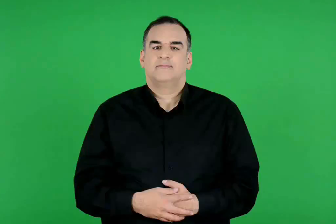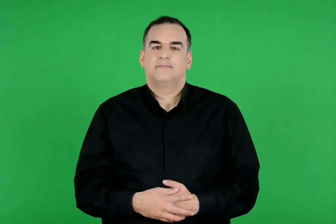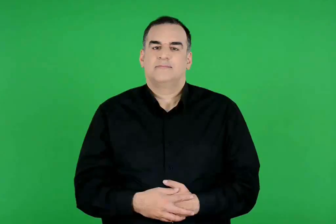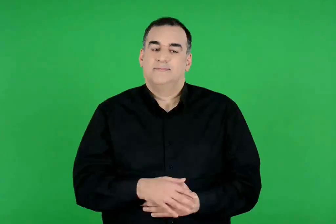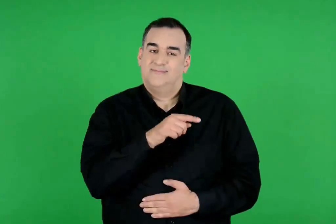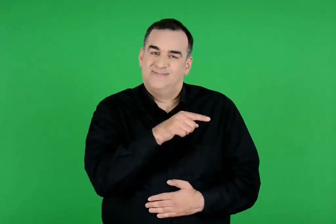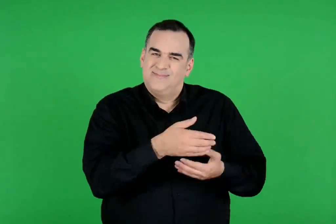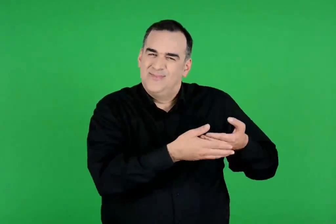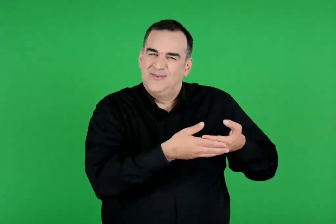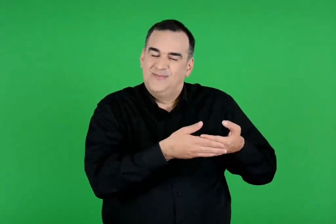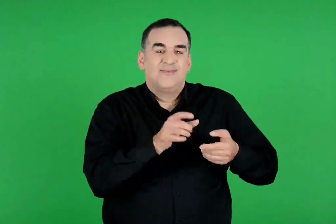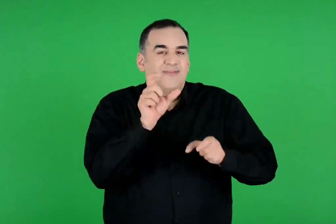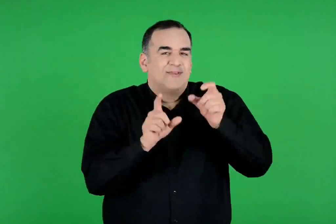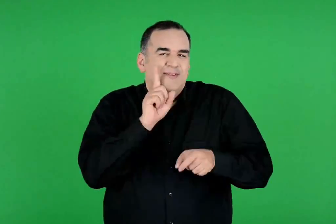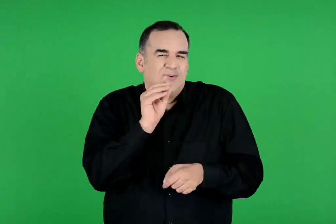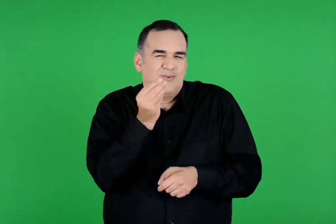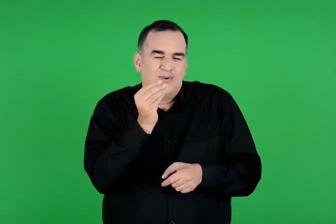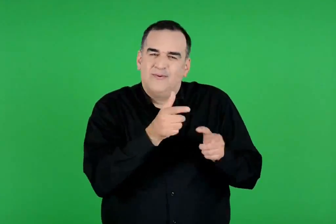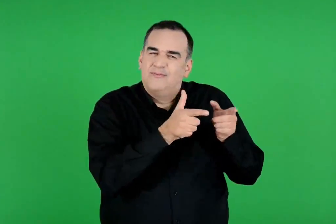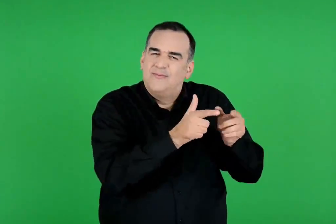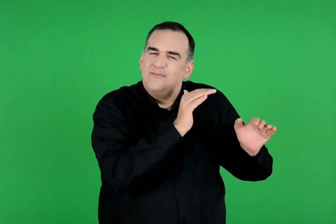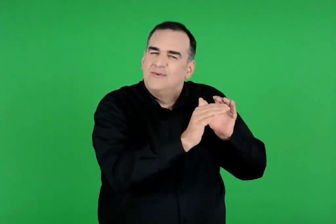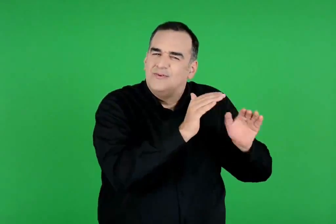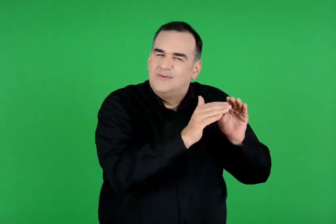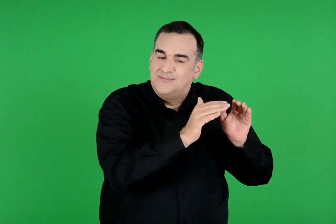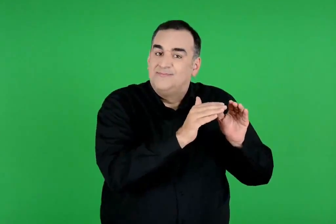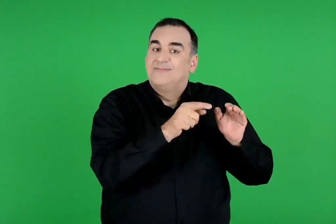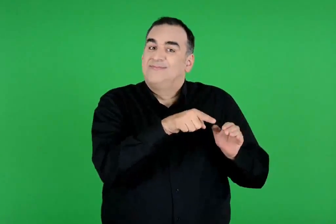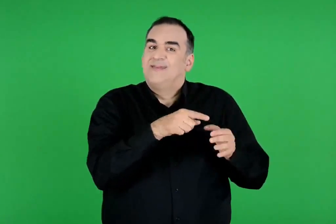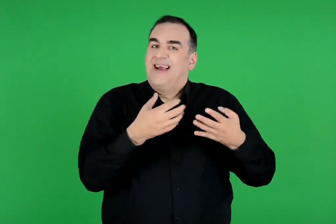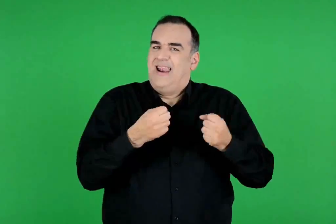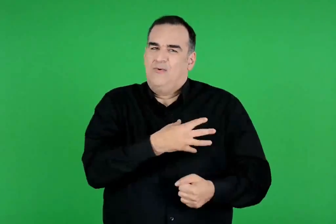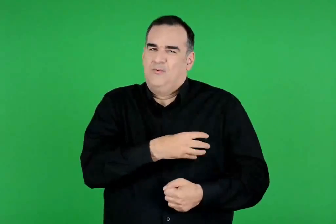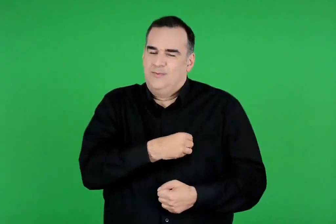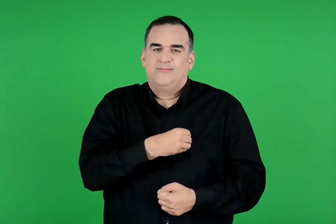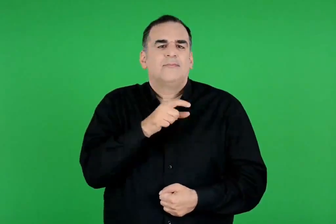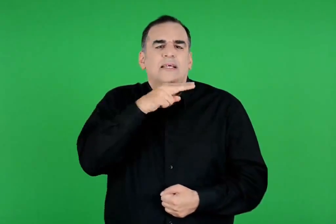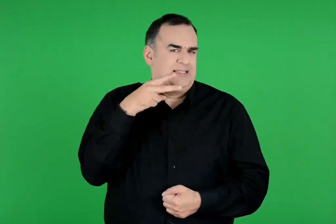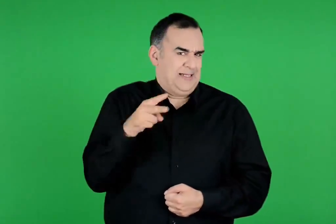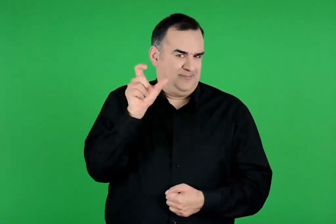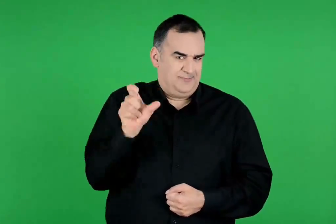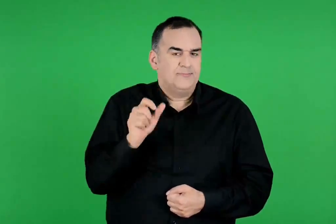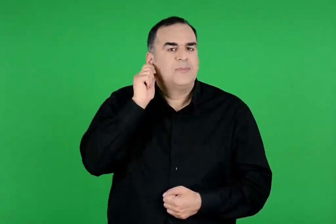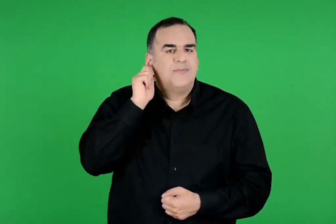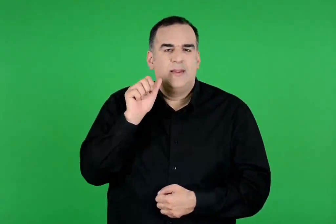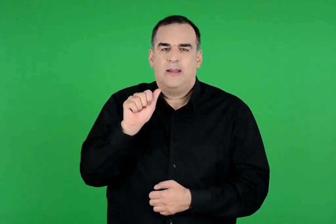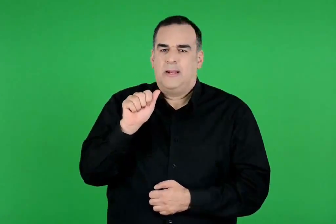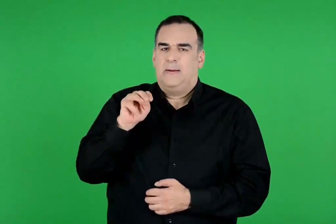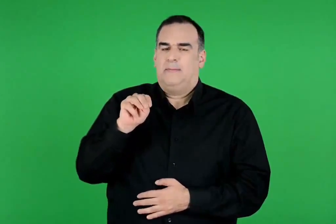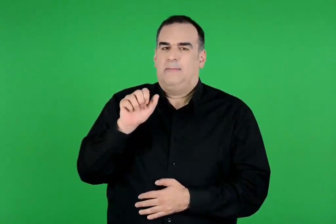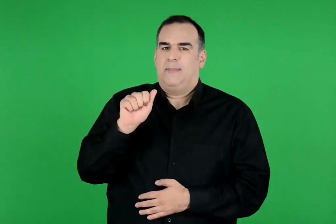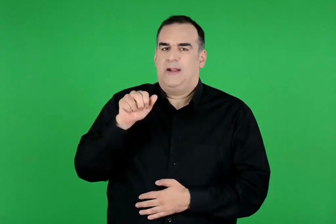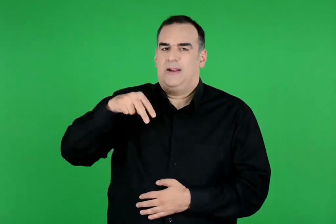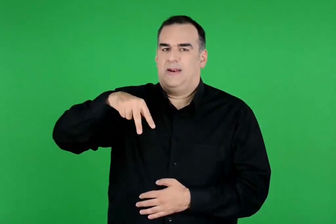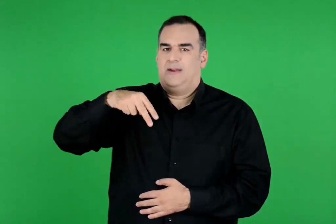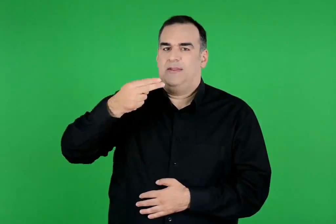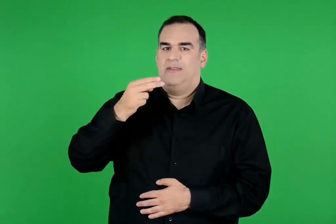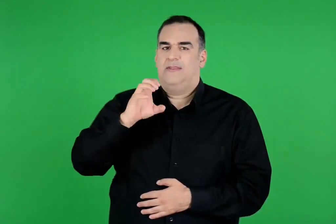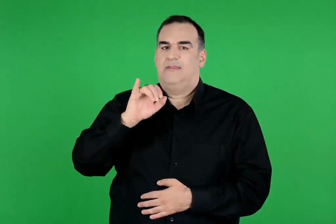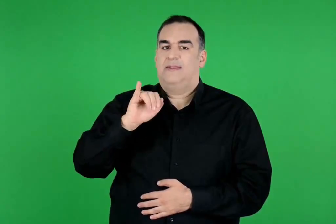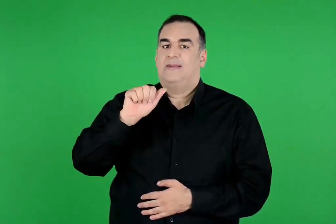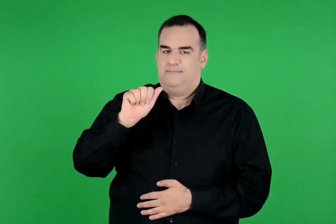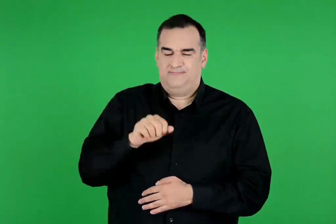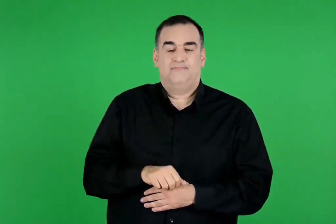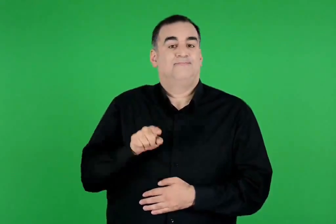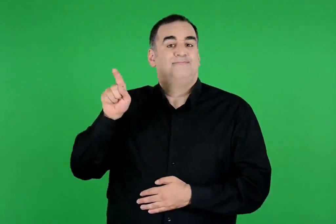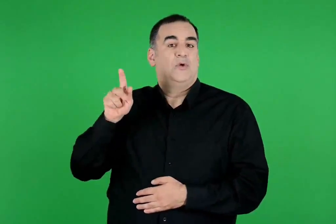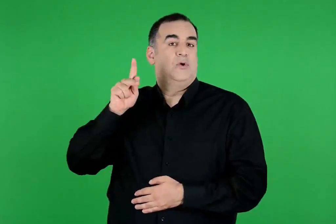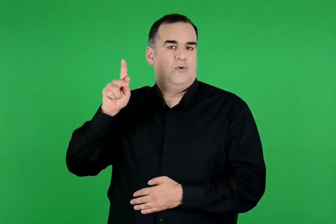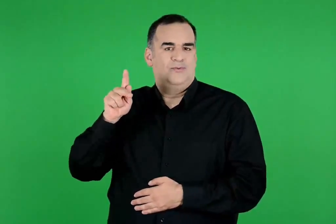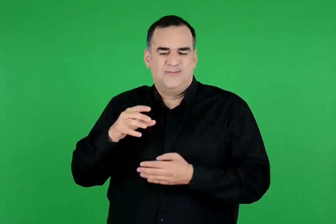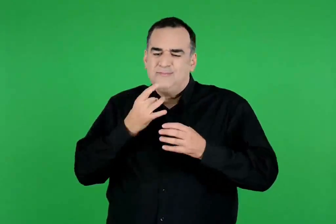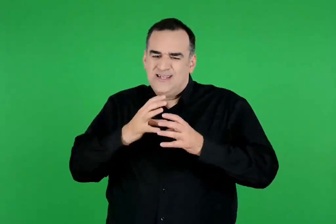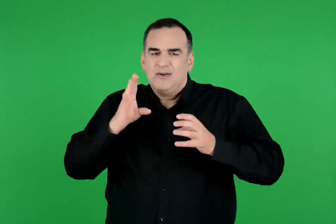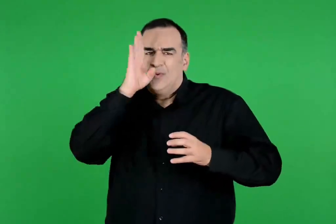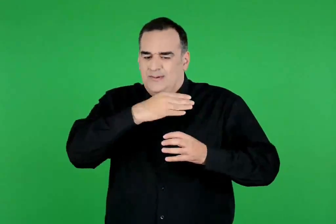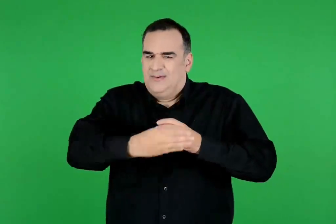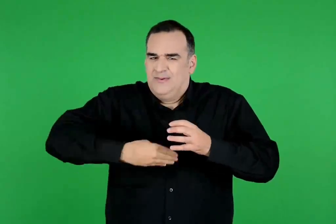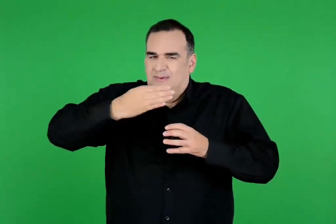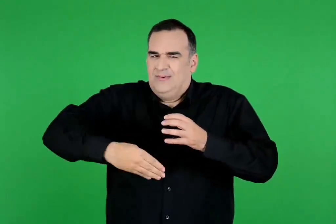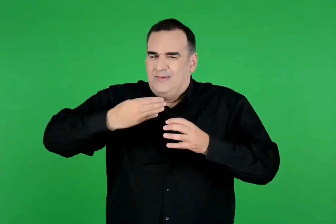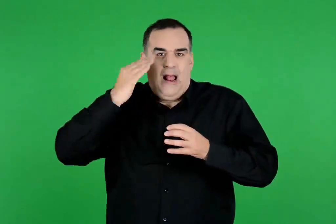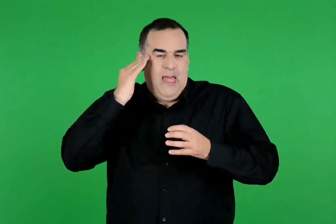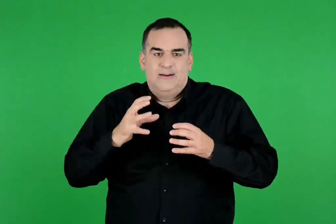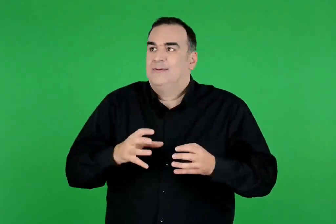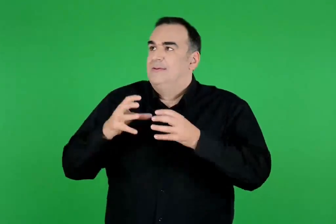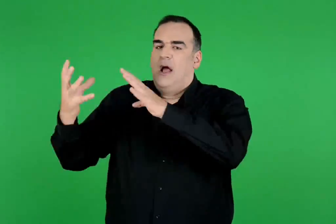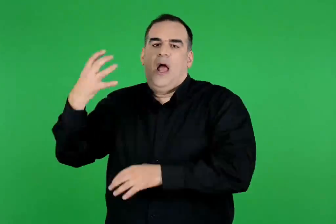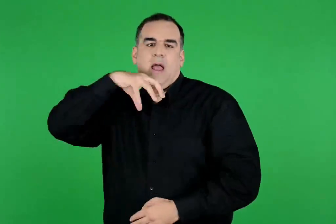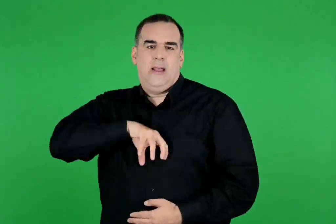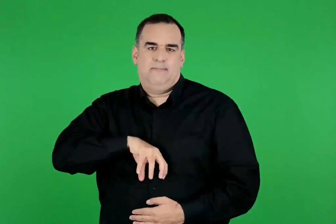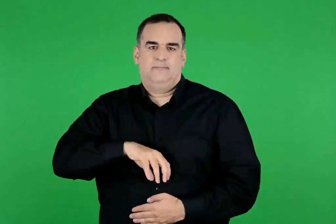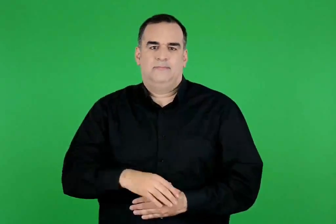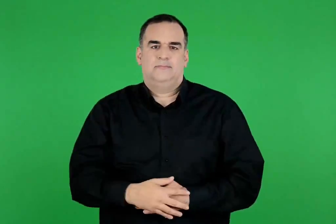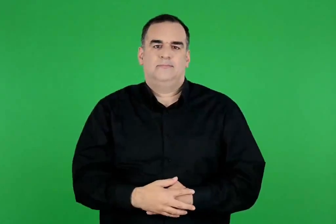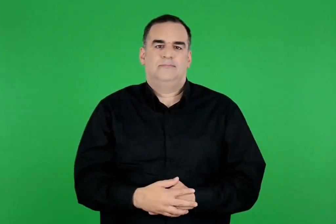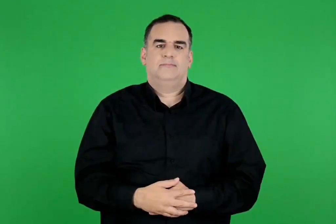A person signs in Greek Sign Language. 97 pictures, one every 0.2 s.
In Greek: το φρόντιζαν οι νύμφες κι έπινε το γάλα μιας κατσίκας , της αμάλθειας. στον κρόνο έδωσε να καταπιεί μια φασκιωμένη πέτρα
